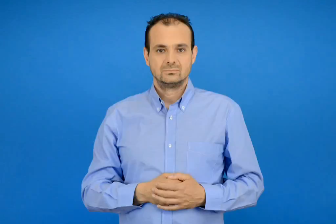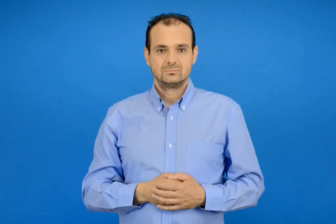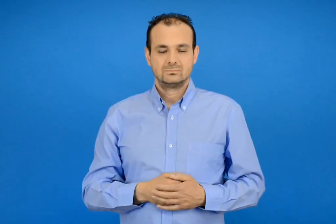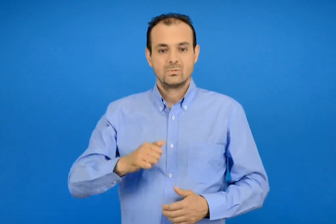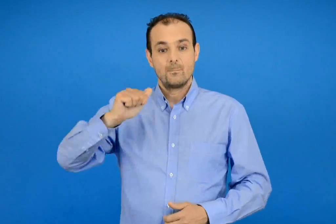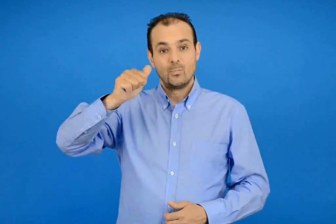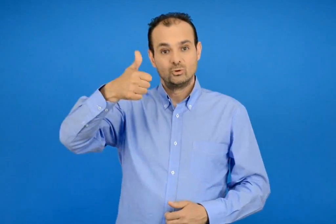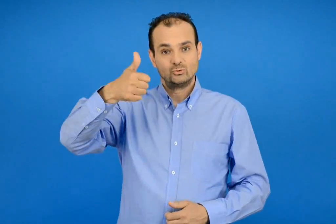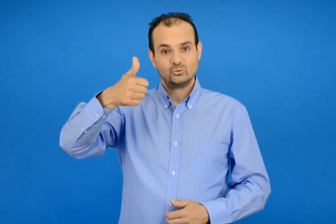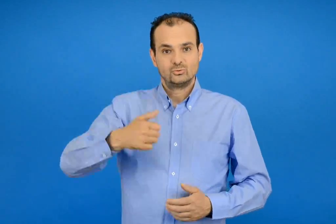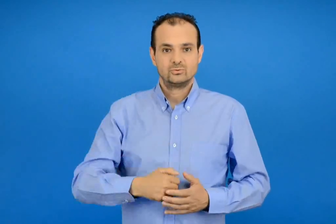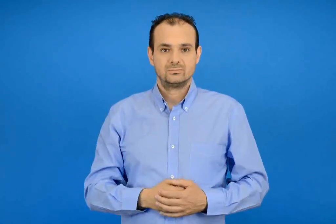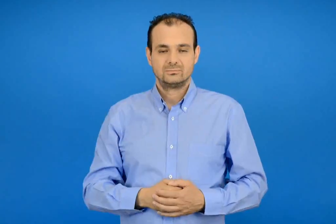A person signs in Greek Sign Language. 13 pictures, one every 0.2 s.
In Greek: 1ος – πρώτος
